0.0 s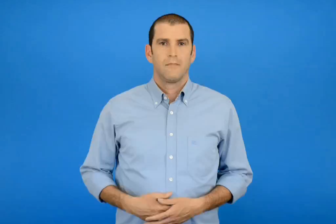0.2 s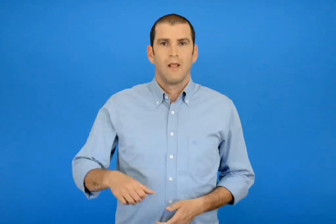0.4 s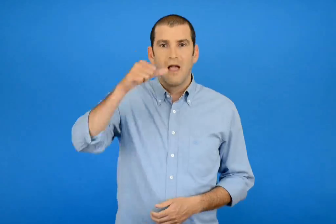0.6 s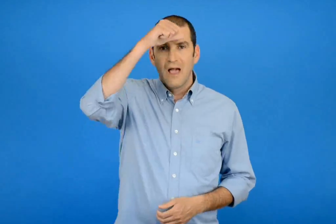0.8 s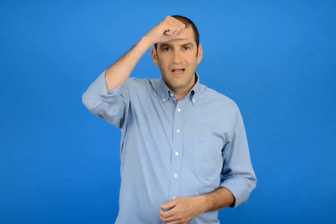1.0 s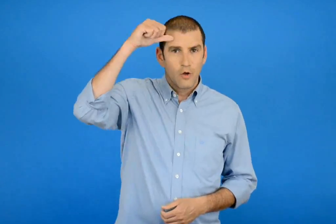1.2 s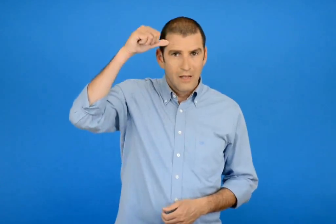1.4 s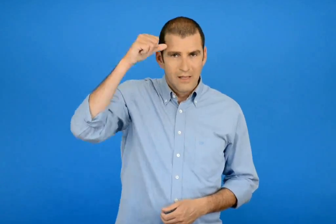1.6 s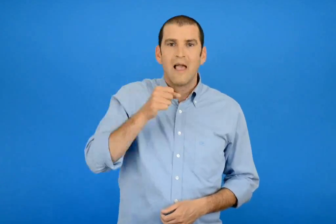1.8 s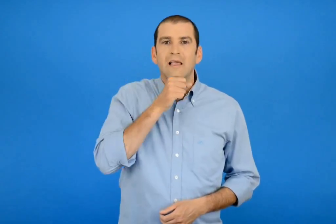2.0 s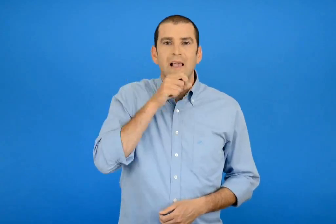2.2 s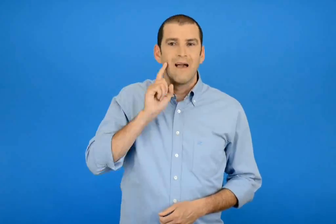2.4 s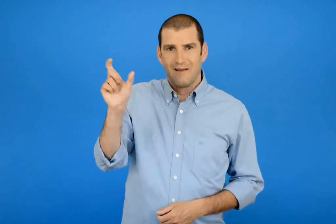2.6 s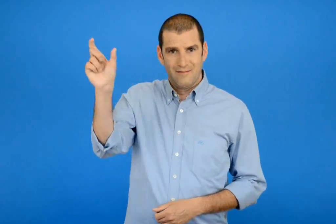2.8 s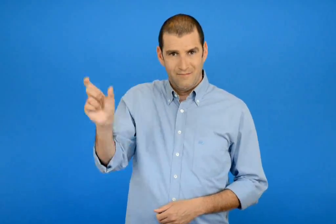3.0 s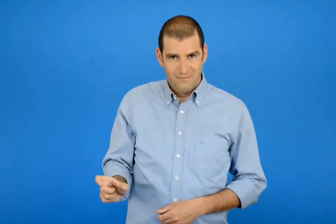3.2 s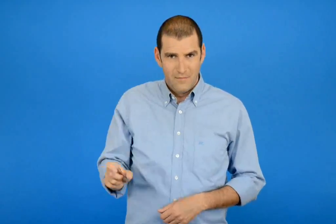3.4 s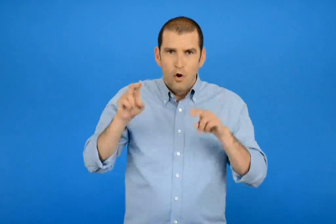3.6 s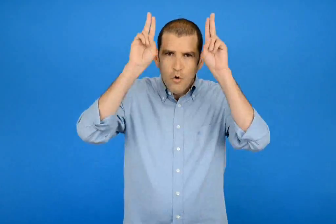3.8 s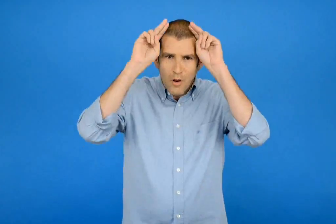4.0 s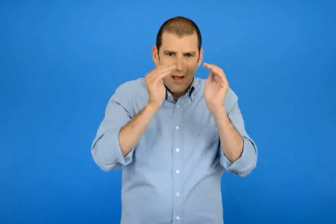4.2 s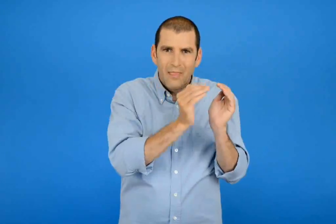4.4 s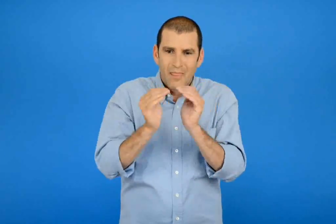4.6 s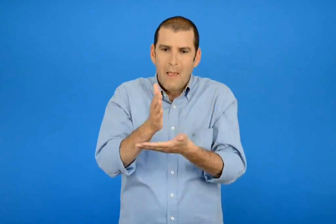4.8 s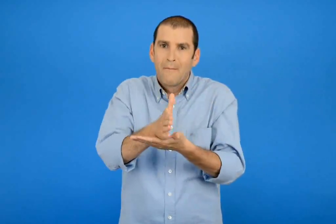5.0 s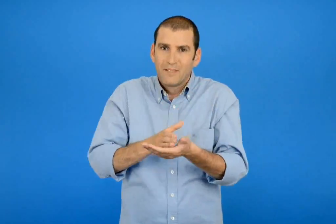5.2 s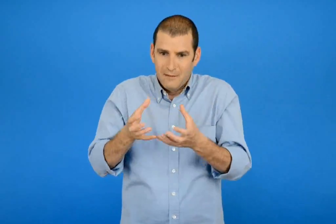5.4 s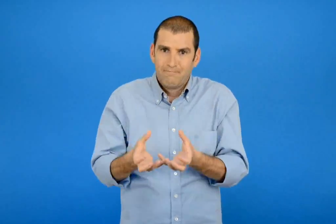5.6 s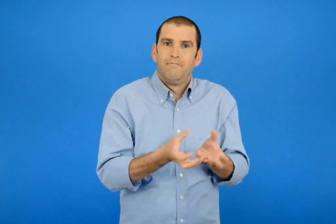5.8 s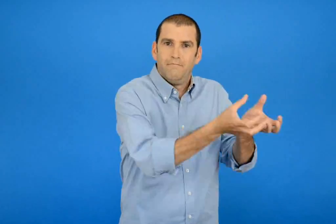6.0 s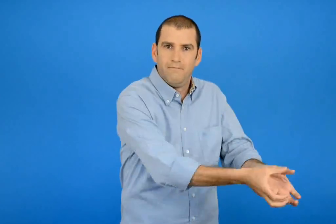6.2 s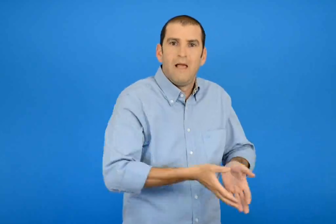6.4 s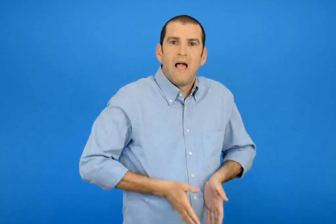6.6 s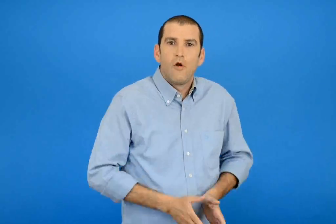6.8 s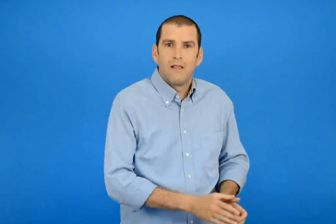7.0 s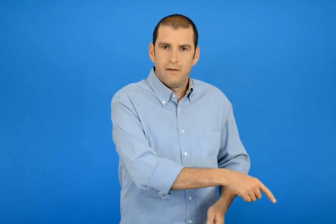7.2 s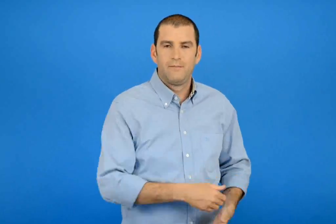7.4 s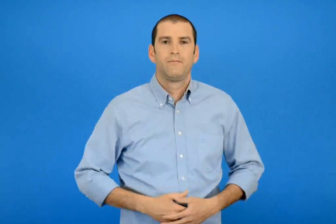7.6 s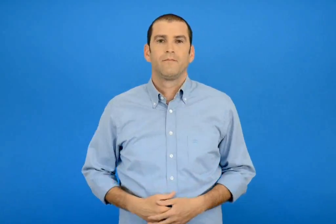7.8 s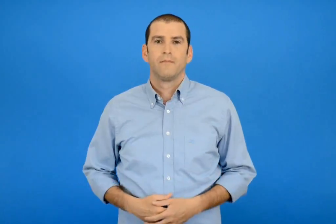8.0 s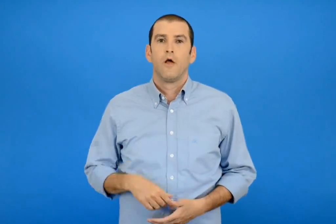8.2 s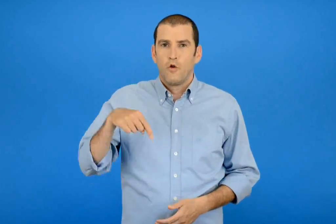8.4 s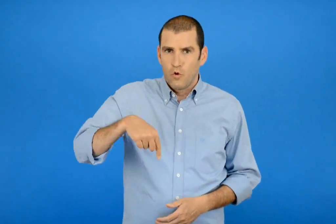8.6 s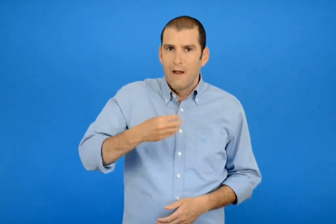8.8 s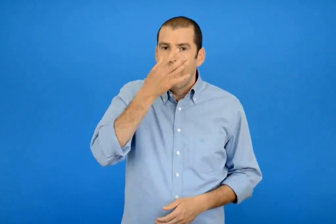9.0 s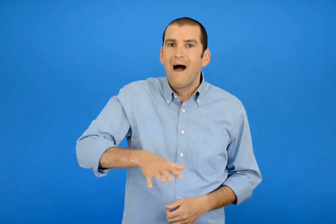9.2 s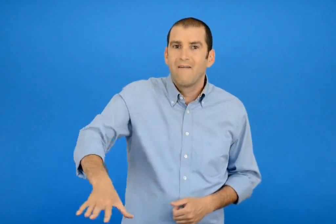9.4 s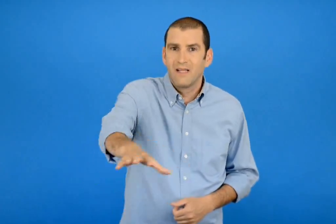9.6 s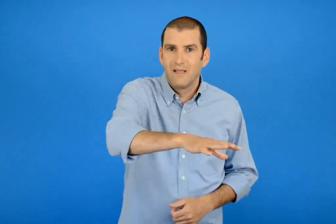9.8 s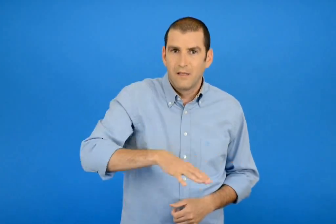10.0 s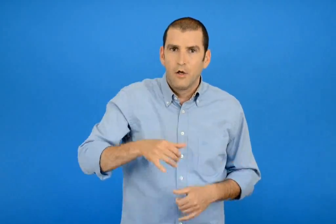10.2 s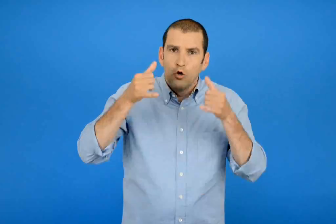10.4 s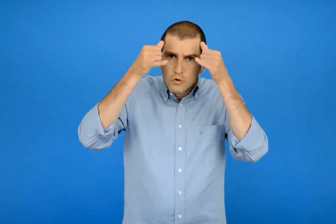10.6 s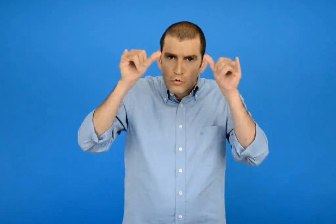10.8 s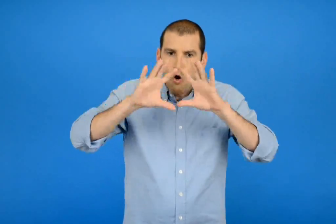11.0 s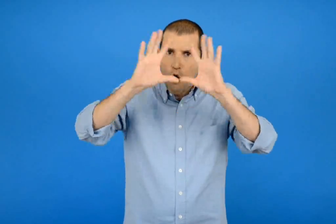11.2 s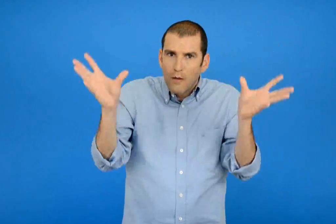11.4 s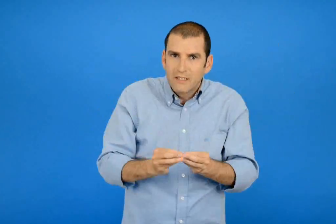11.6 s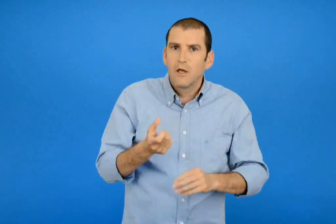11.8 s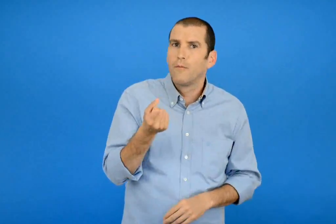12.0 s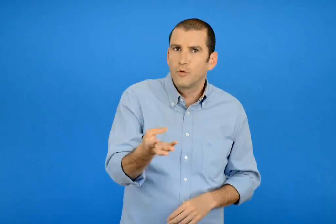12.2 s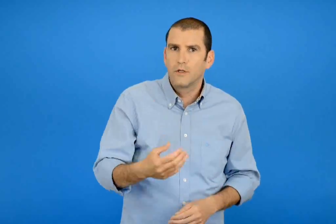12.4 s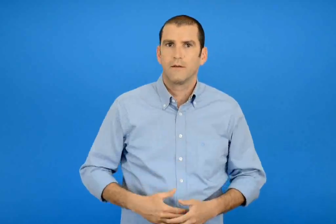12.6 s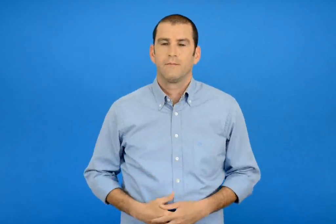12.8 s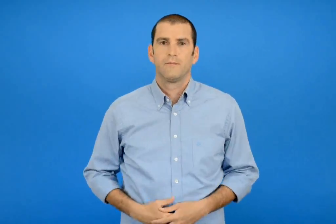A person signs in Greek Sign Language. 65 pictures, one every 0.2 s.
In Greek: η γιαγιά έδωσε το καλοκαίρι τα μισά κουνελάκια στα εγγονάκια της πόσα ζώα συνολικά έχει τώρα στην αυλή της η γιαγιά ;
